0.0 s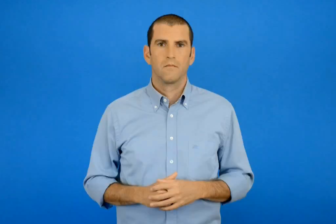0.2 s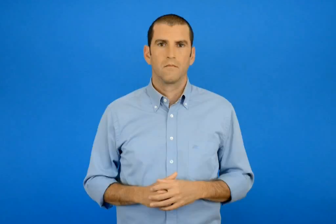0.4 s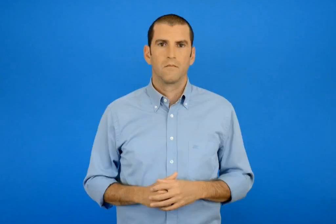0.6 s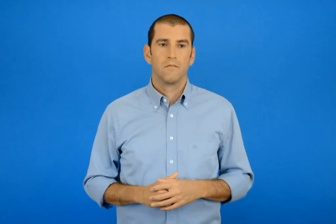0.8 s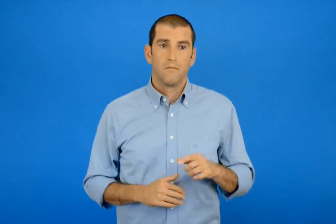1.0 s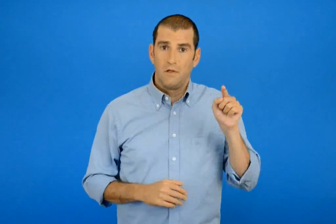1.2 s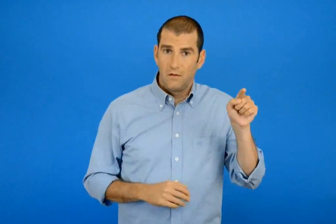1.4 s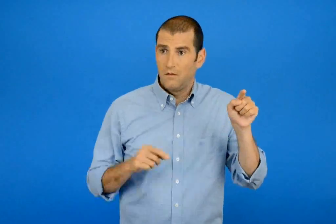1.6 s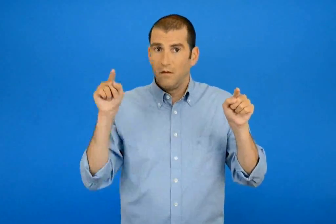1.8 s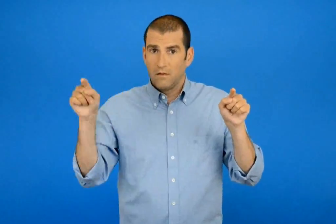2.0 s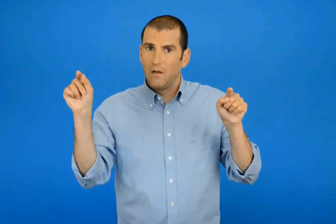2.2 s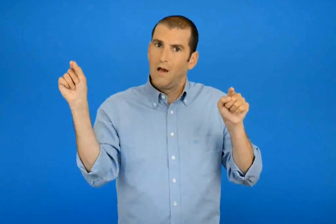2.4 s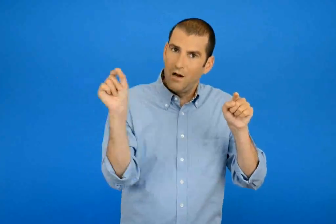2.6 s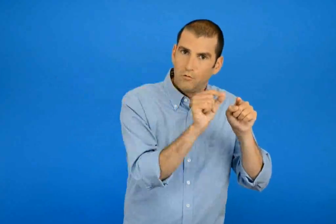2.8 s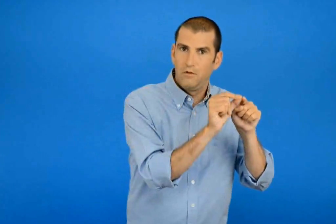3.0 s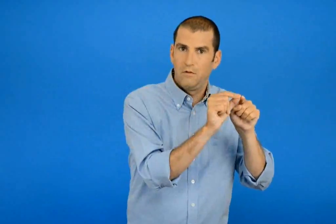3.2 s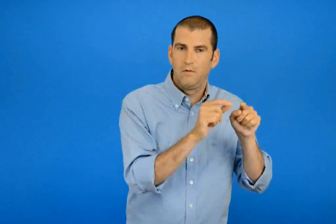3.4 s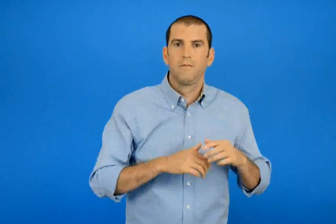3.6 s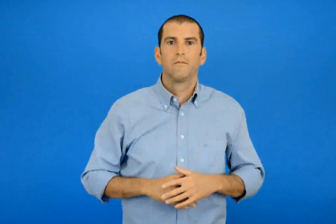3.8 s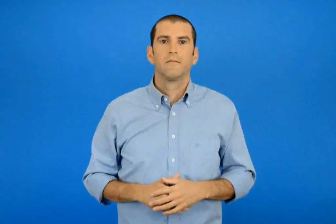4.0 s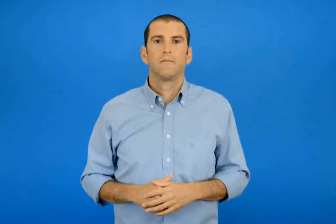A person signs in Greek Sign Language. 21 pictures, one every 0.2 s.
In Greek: ένωσε
